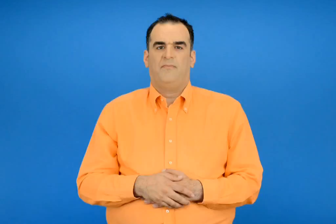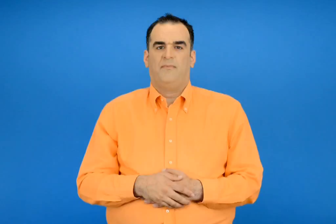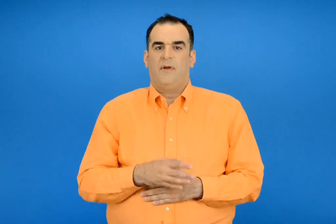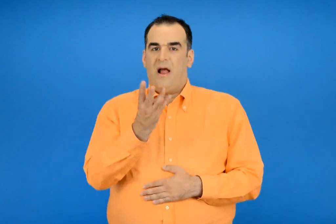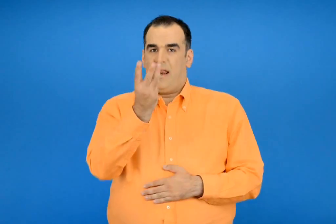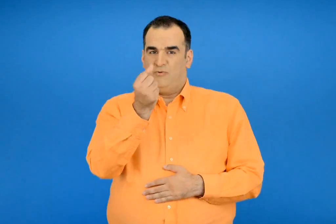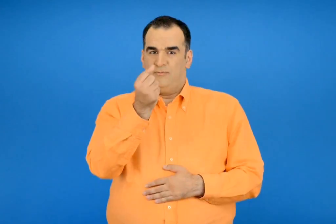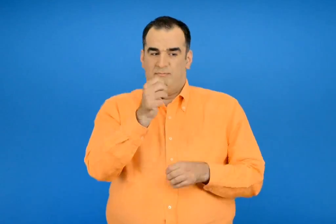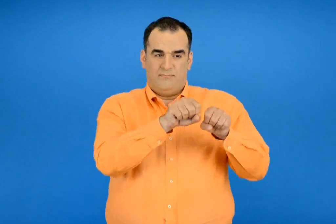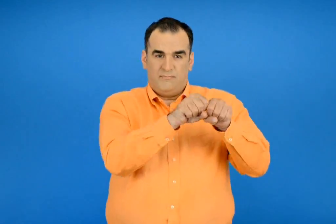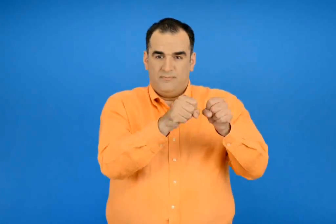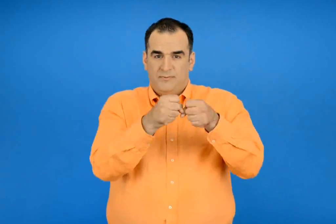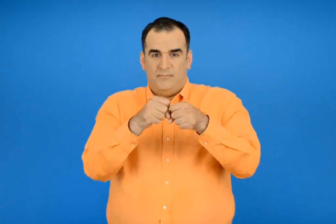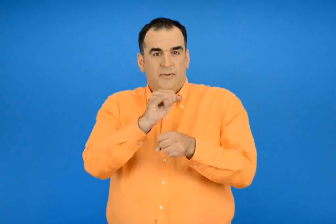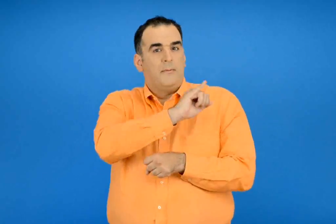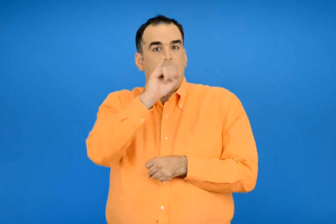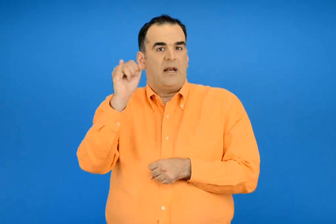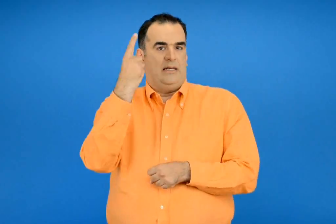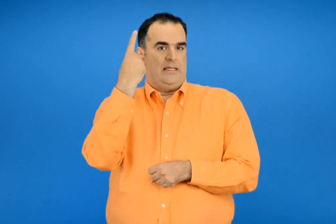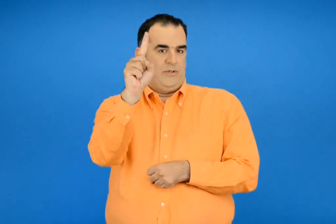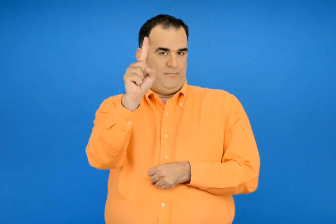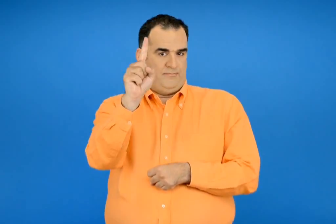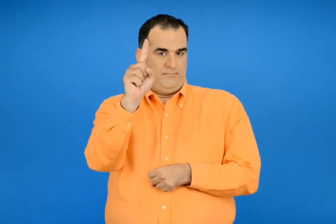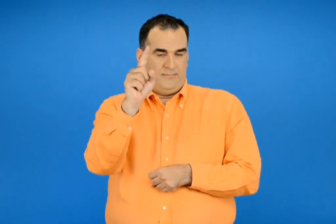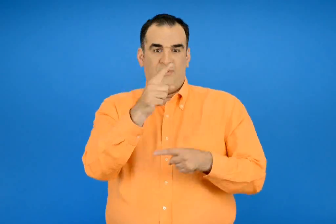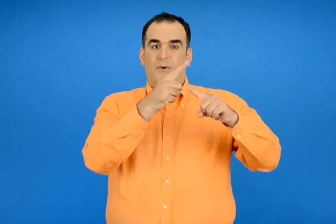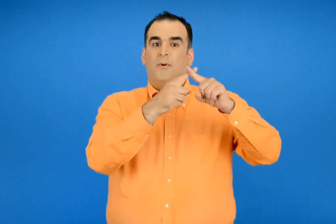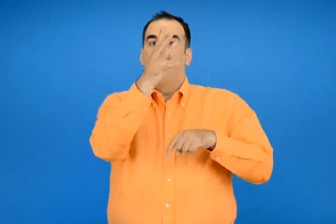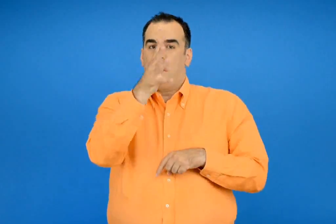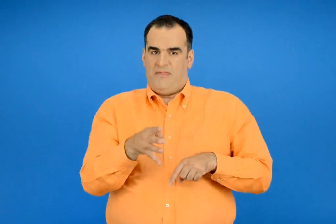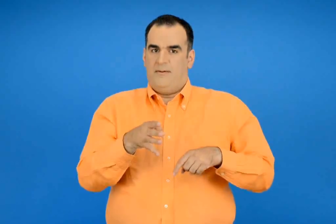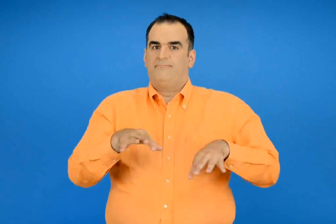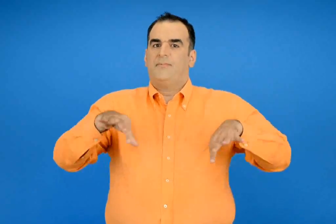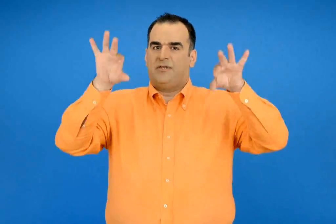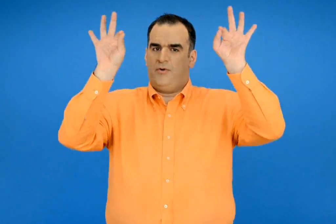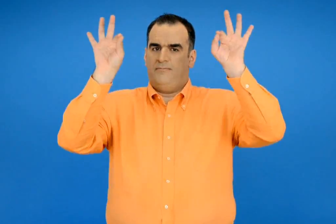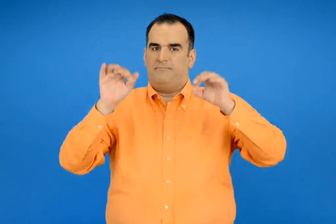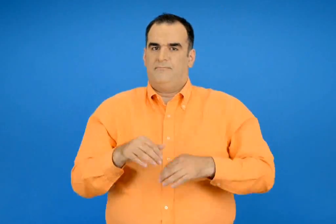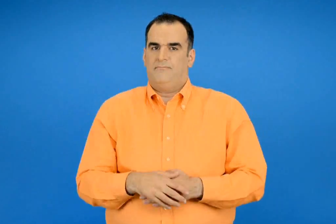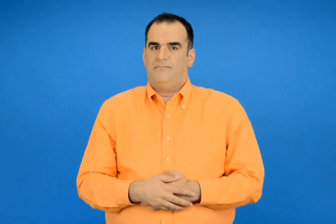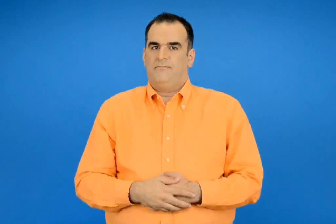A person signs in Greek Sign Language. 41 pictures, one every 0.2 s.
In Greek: αναλύω αριθμούς μέχρι το 100 εισαγωγή στην προπαίδεια
